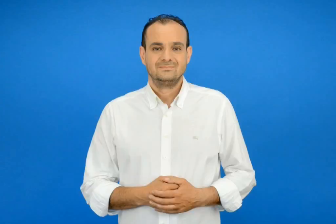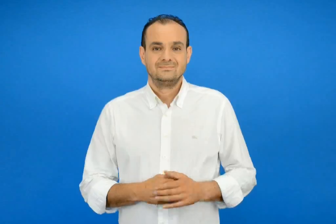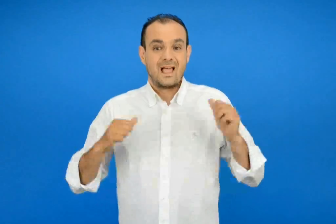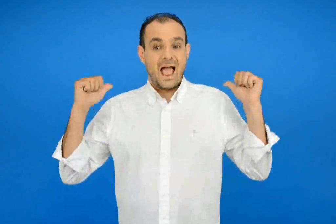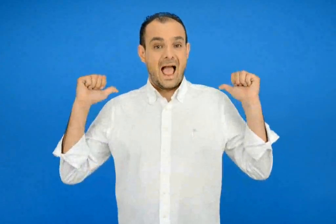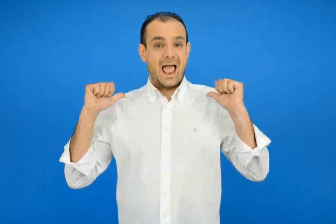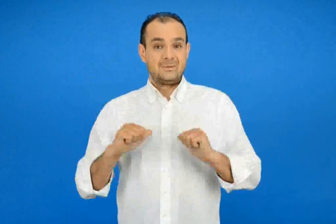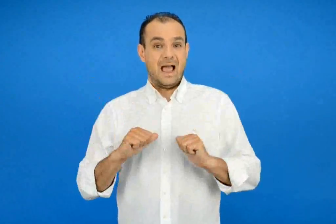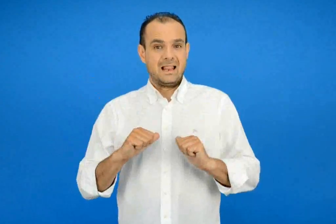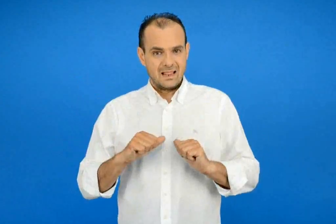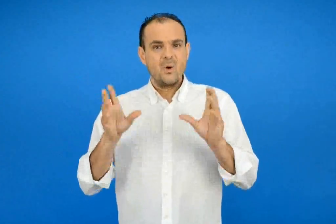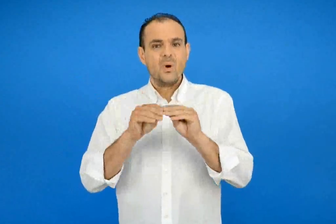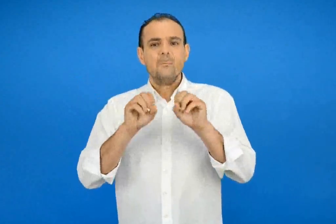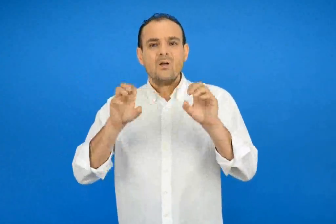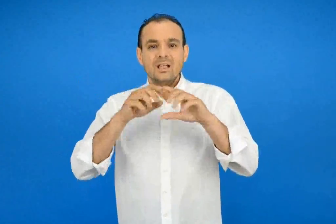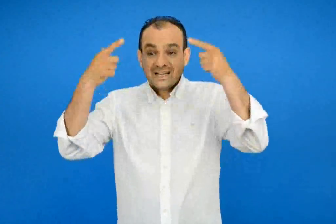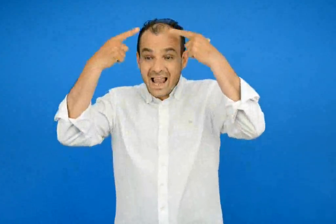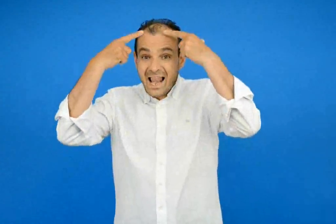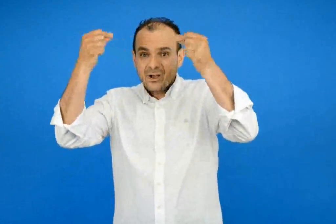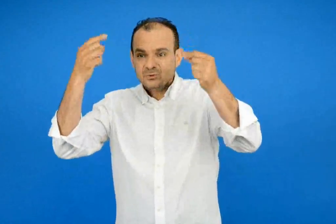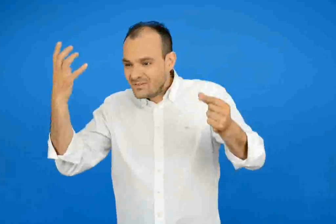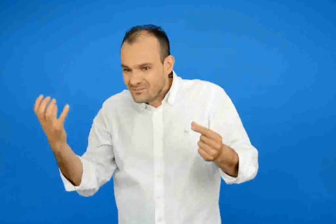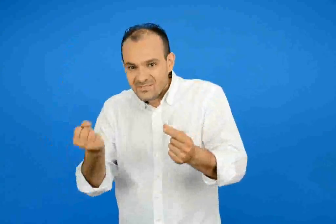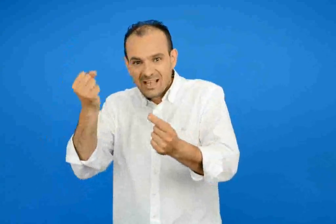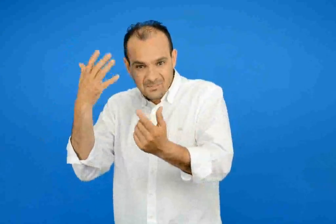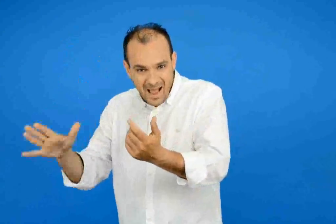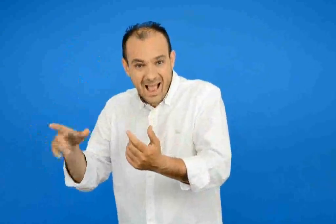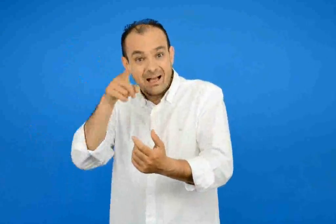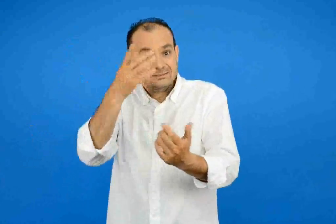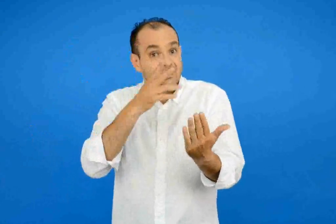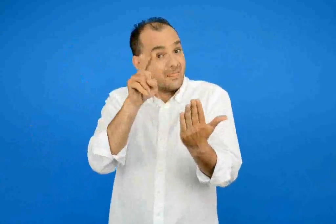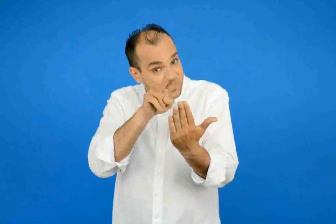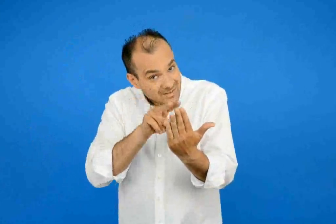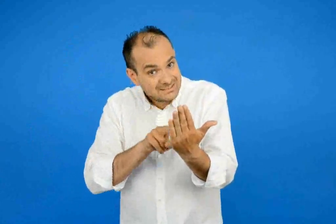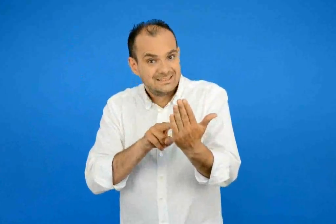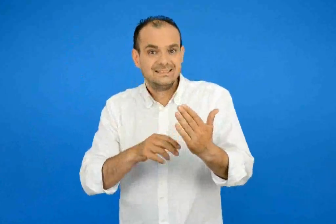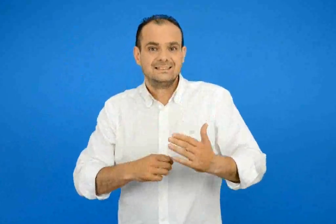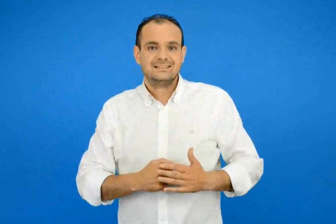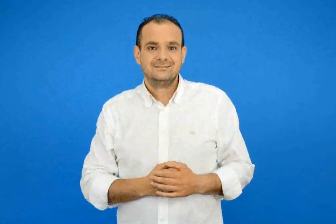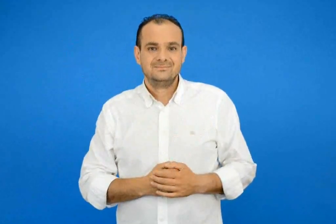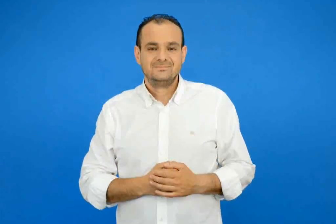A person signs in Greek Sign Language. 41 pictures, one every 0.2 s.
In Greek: διάβασε τις πληροφορίες που βρήκε ο αρμπεν για τους λύκους
